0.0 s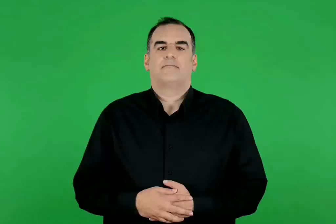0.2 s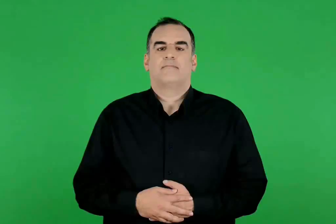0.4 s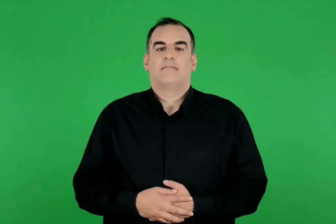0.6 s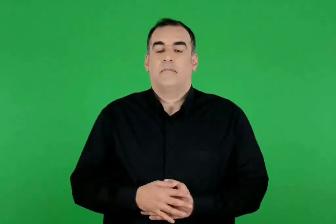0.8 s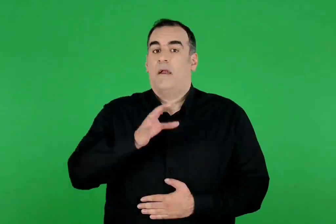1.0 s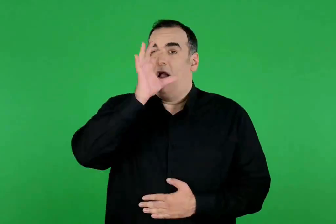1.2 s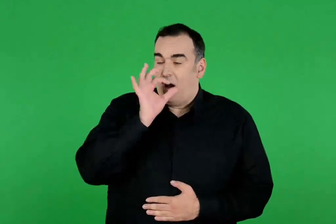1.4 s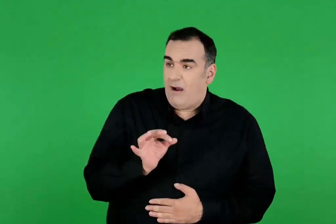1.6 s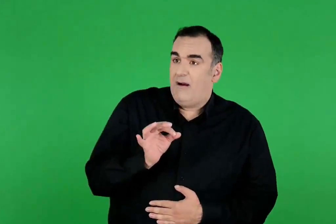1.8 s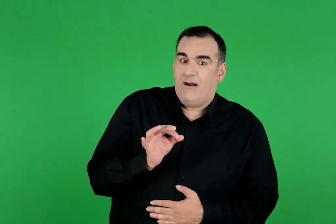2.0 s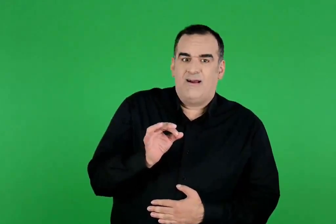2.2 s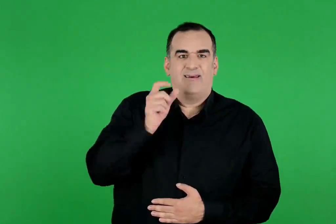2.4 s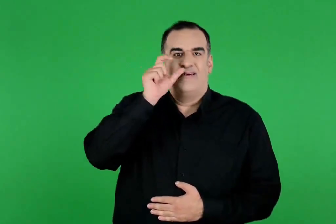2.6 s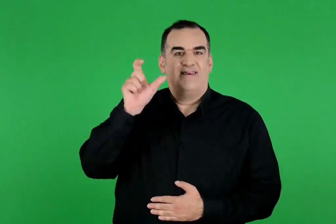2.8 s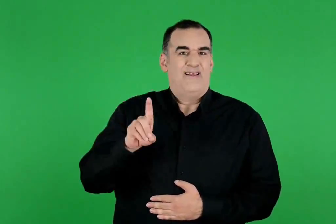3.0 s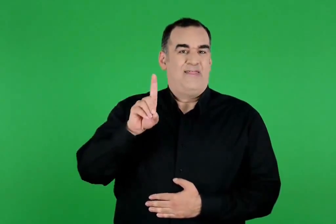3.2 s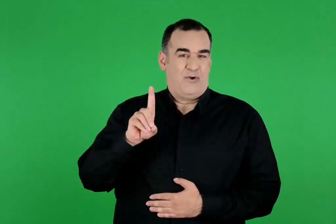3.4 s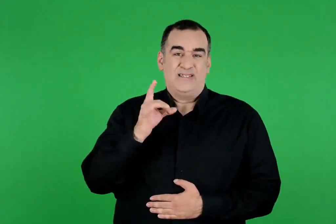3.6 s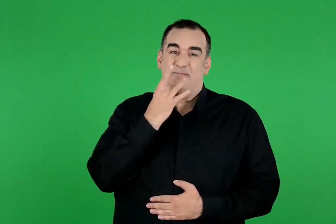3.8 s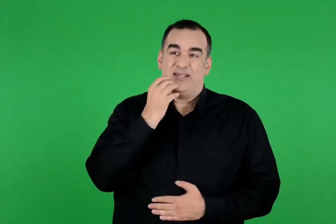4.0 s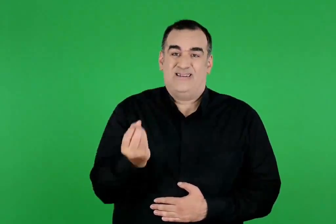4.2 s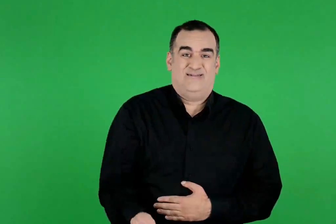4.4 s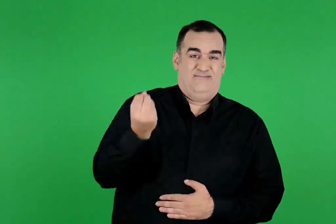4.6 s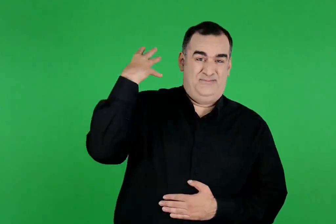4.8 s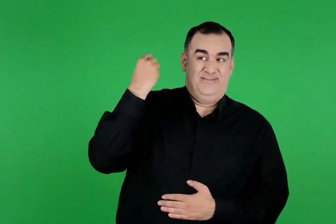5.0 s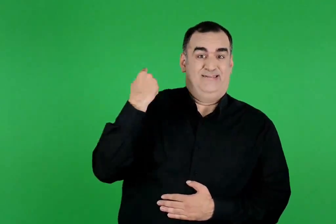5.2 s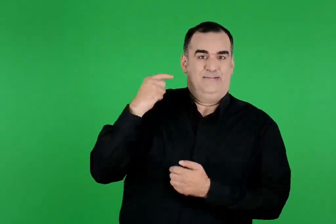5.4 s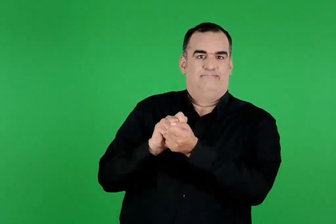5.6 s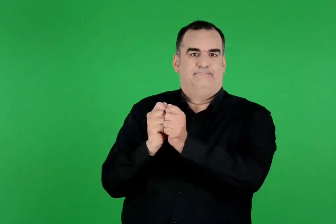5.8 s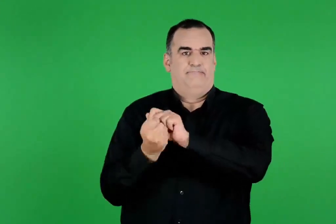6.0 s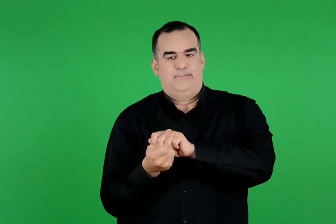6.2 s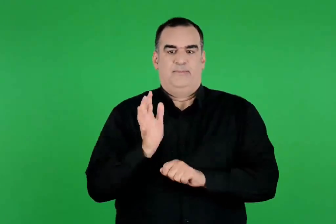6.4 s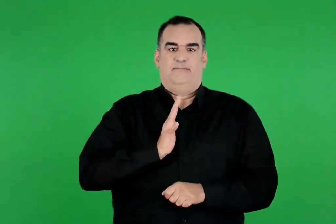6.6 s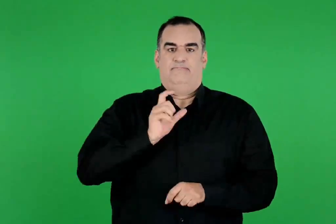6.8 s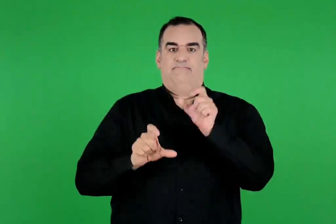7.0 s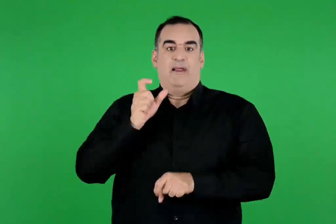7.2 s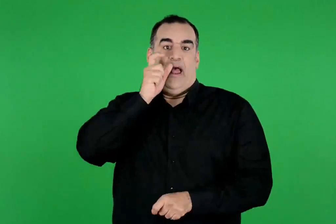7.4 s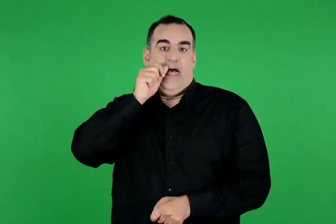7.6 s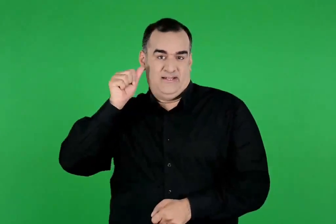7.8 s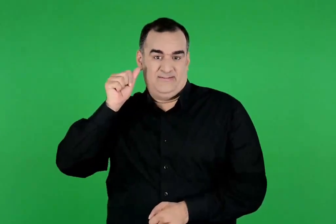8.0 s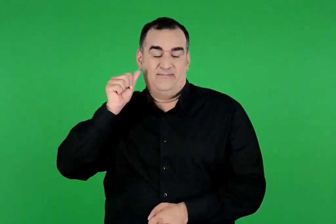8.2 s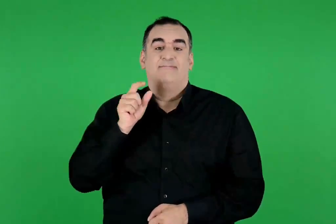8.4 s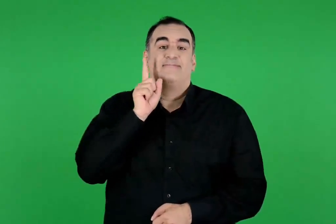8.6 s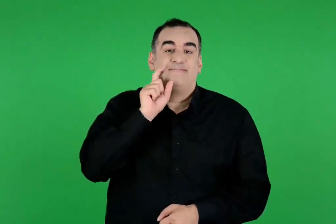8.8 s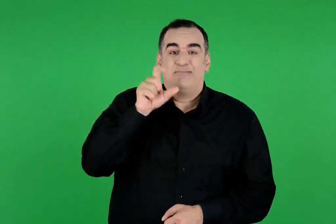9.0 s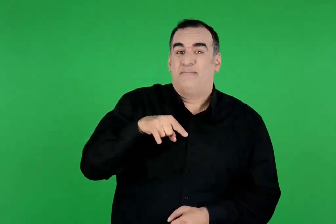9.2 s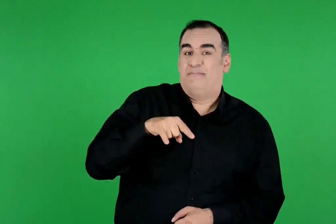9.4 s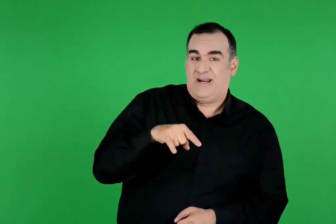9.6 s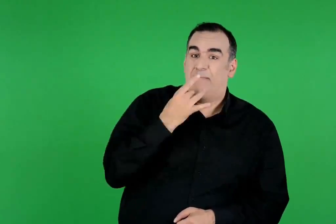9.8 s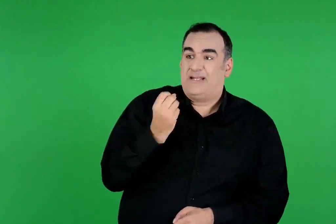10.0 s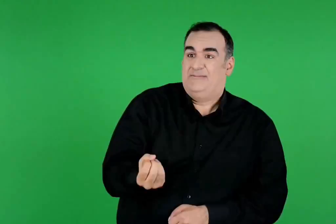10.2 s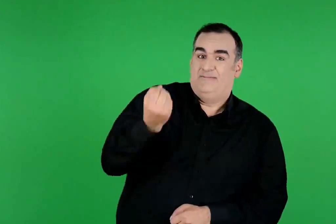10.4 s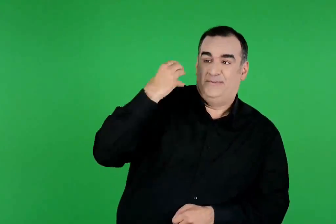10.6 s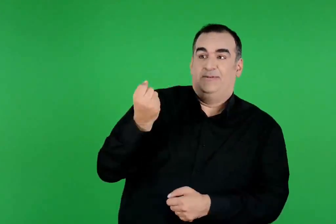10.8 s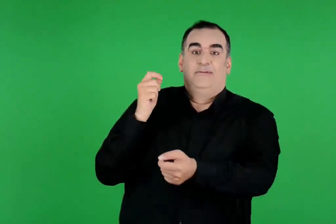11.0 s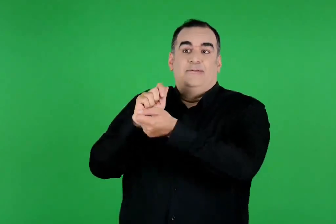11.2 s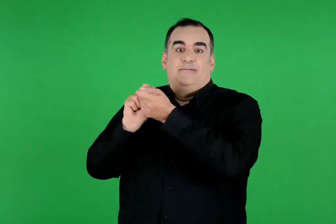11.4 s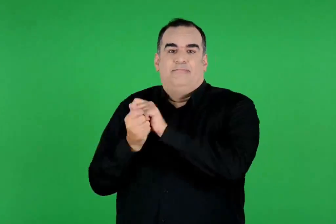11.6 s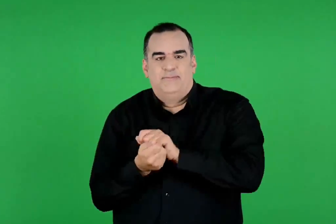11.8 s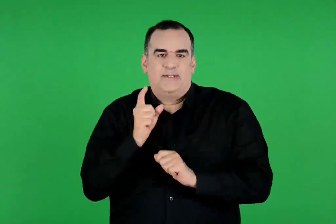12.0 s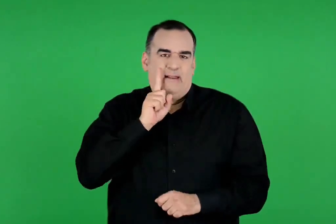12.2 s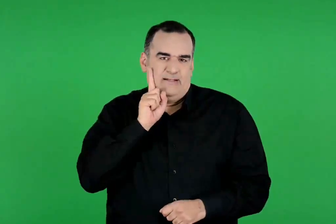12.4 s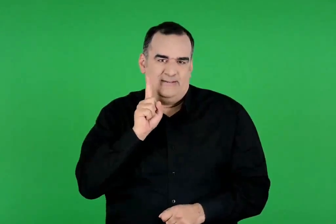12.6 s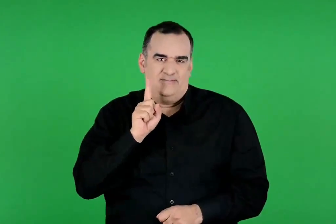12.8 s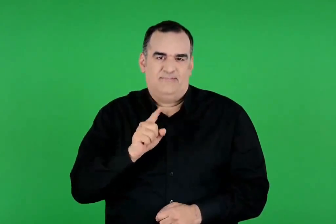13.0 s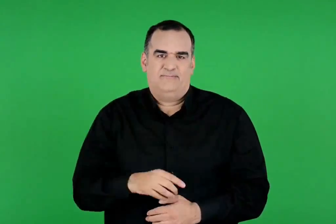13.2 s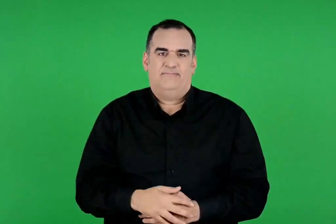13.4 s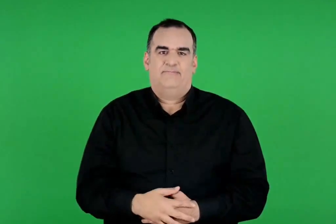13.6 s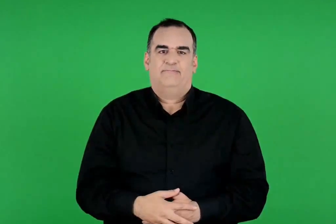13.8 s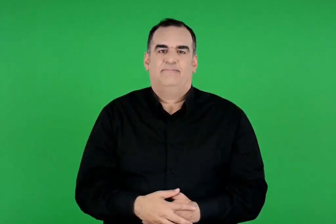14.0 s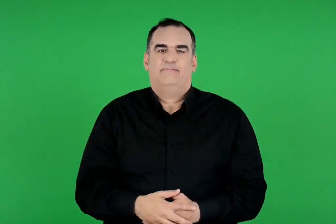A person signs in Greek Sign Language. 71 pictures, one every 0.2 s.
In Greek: πράγματι , οι πέτρες που έριχνε ο δευκαλίωνας γίνονταν άνδρες και οι πέτρες που έριχνε η πύρρα γίνονταν γυναίκες
